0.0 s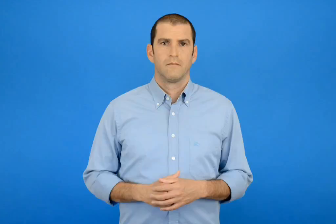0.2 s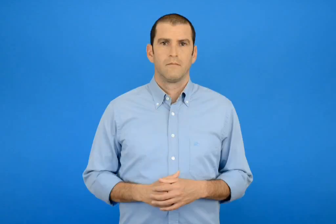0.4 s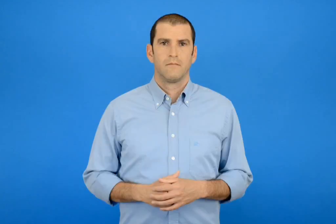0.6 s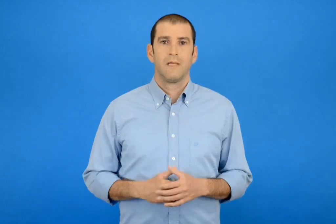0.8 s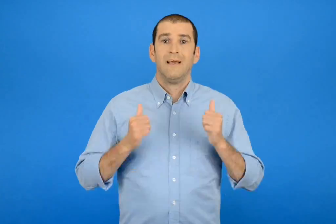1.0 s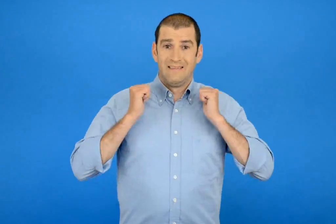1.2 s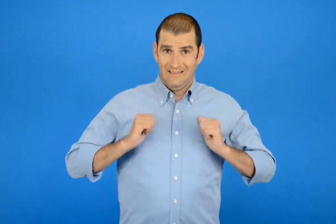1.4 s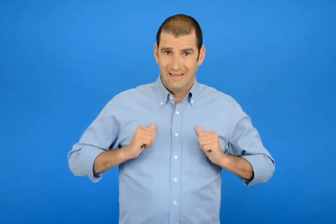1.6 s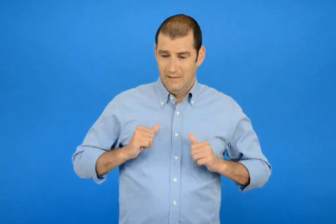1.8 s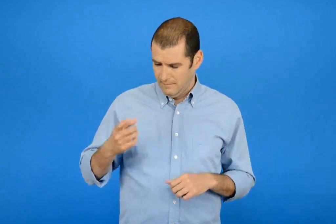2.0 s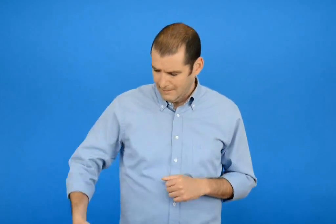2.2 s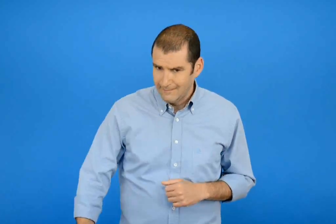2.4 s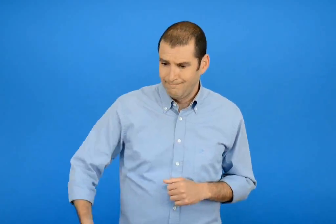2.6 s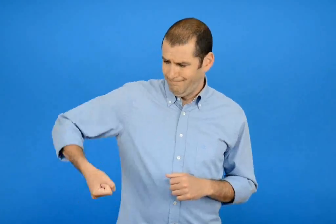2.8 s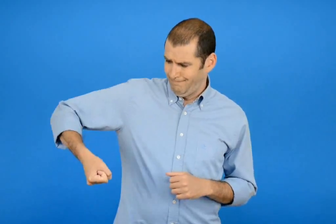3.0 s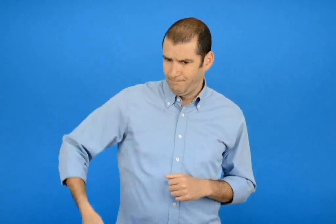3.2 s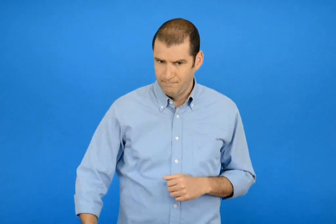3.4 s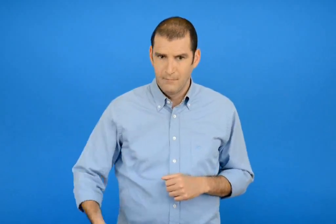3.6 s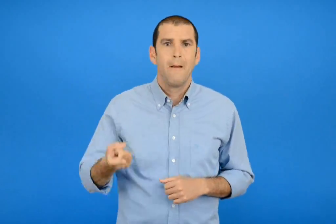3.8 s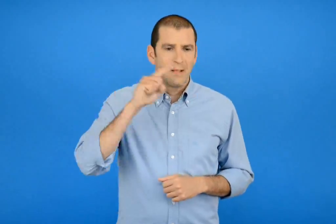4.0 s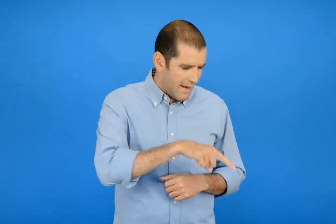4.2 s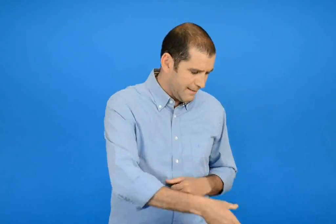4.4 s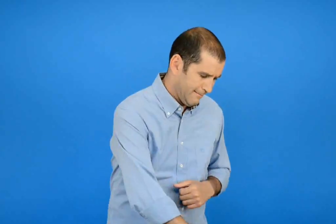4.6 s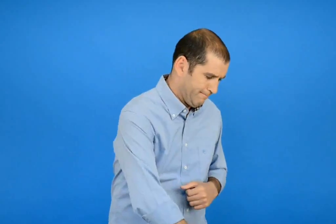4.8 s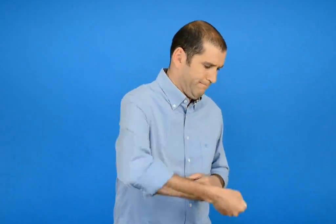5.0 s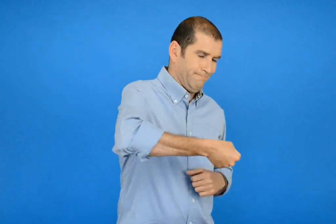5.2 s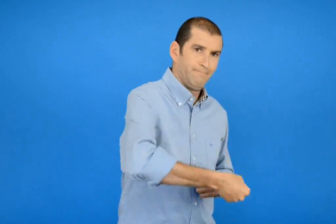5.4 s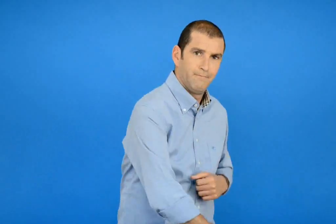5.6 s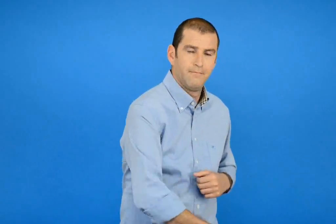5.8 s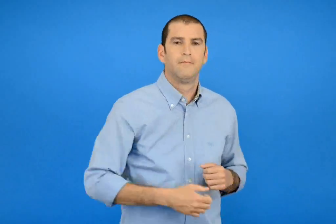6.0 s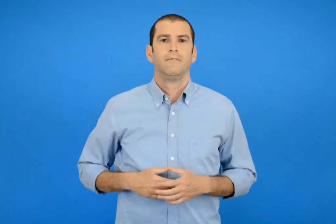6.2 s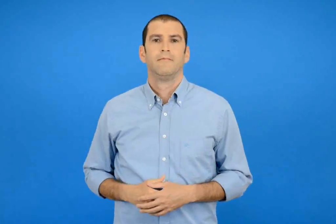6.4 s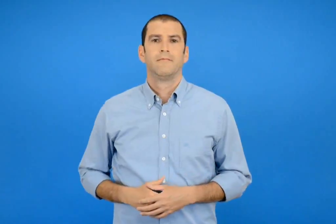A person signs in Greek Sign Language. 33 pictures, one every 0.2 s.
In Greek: σήκωσαν πρώτα τη μια σακά κι έπειτα την άλλη
